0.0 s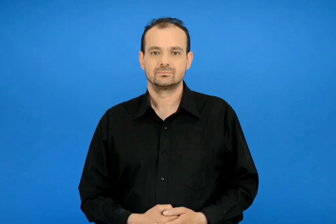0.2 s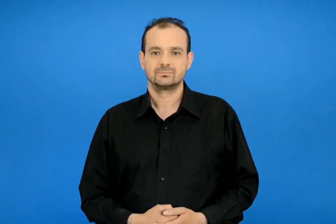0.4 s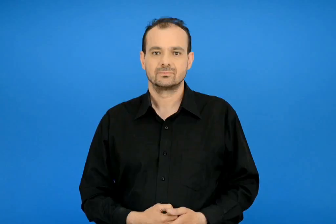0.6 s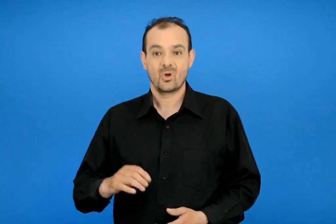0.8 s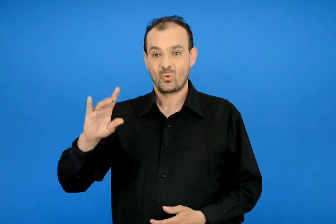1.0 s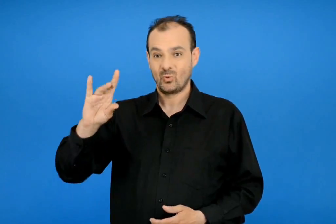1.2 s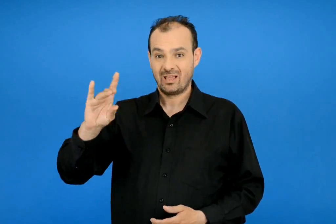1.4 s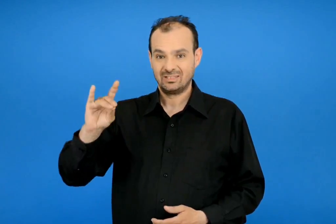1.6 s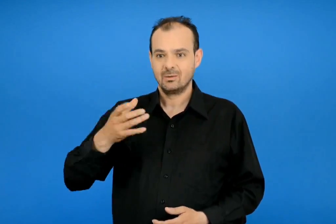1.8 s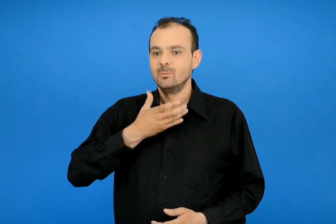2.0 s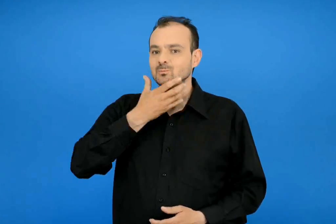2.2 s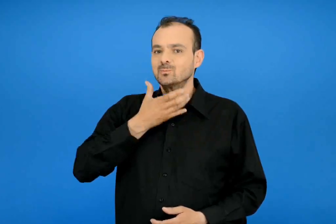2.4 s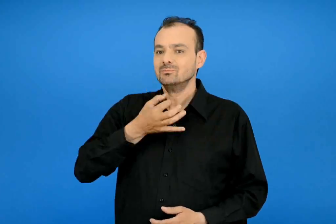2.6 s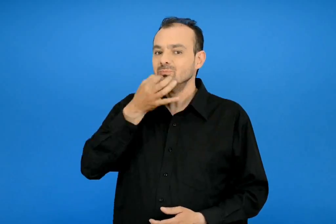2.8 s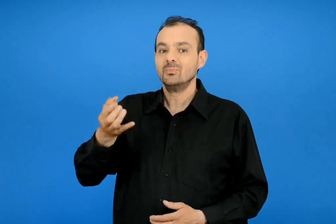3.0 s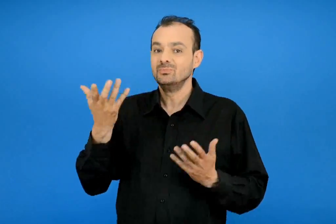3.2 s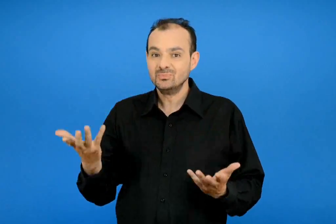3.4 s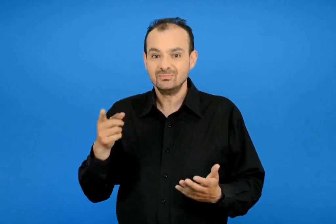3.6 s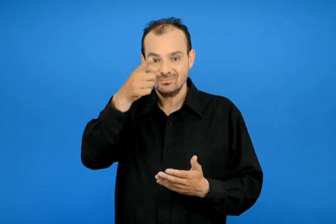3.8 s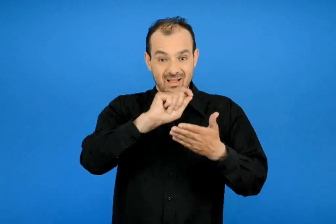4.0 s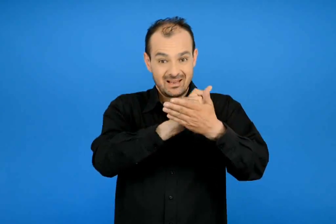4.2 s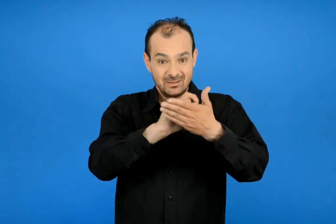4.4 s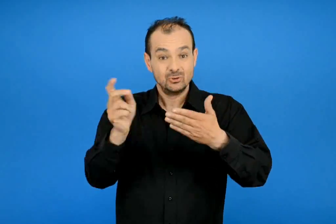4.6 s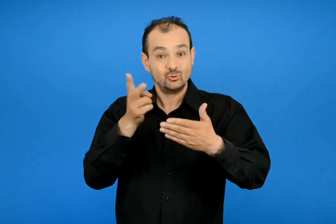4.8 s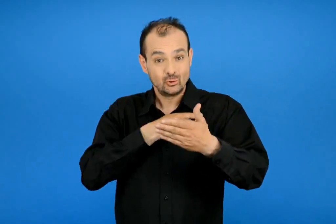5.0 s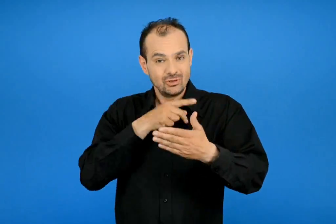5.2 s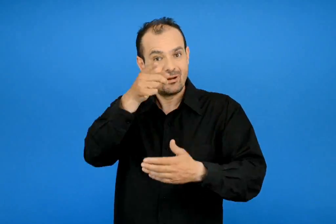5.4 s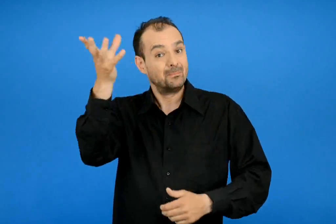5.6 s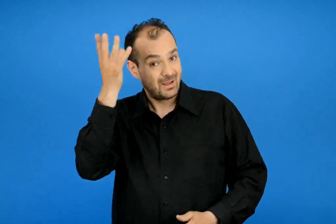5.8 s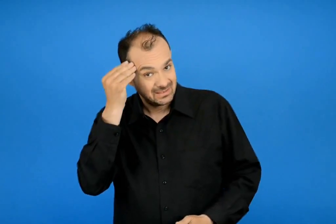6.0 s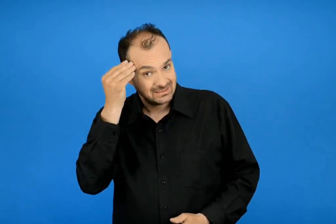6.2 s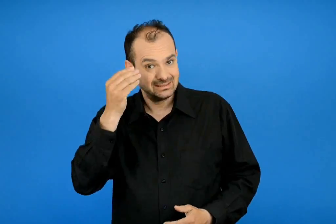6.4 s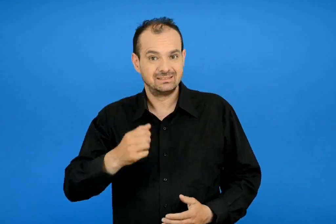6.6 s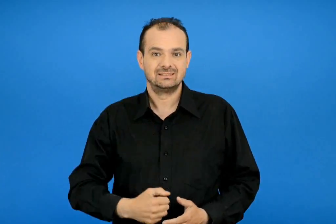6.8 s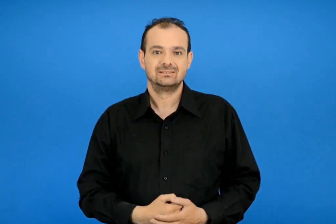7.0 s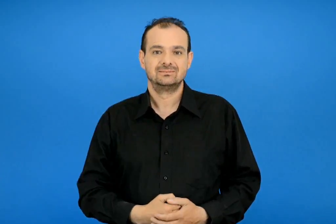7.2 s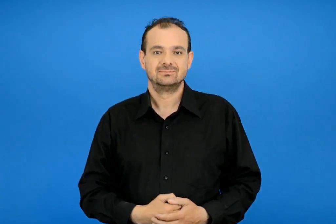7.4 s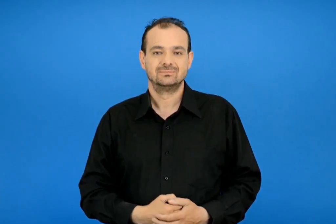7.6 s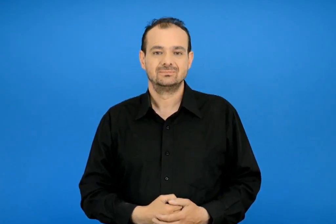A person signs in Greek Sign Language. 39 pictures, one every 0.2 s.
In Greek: μαθέ να γράφεις σωστά τι λέει ο βάτραχος στο κουτάβι
